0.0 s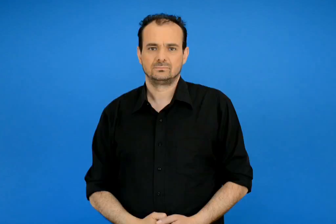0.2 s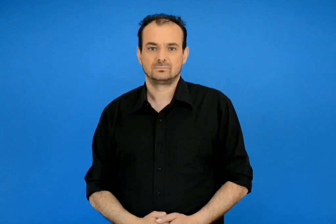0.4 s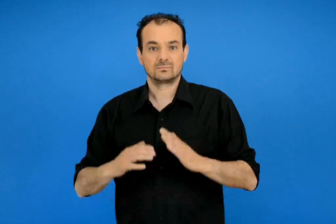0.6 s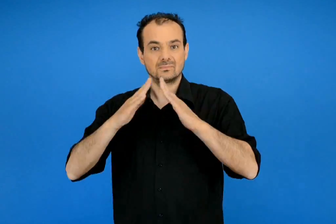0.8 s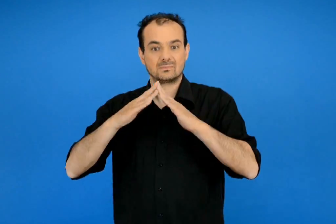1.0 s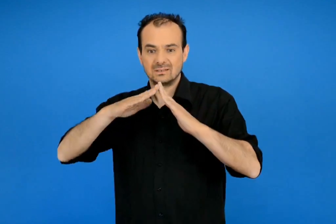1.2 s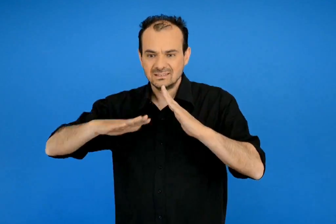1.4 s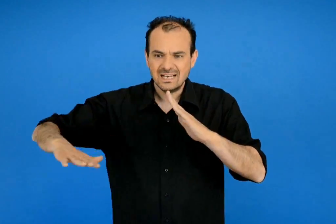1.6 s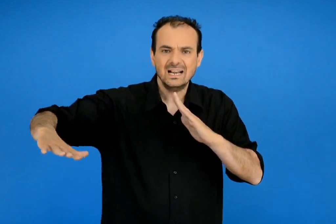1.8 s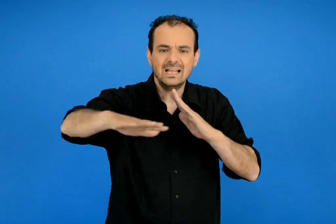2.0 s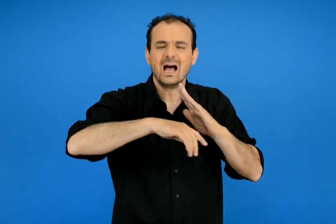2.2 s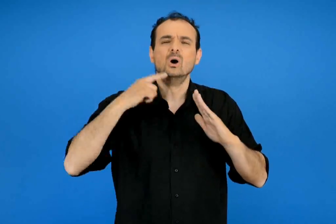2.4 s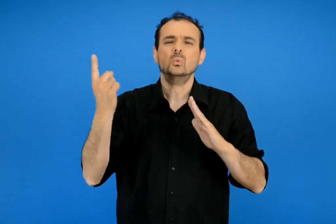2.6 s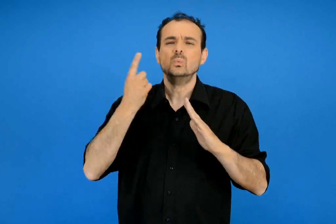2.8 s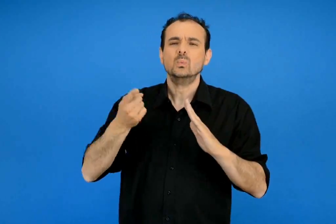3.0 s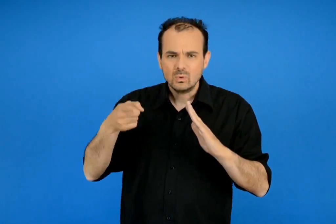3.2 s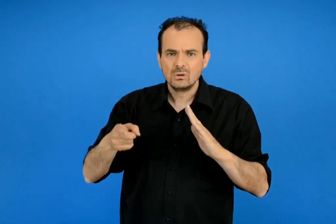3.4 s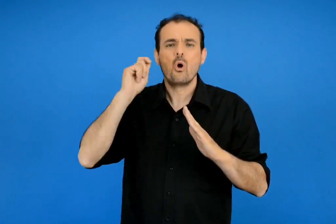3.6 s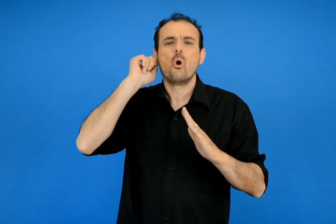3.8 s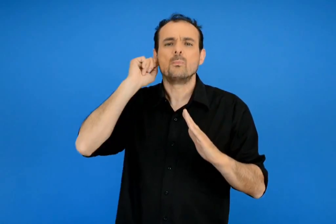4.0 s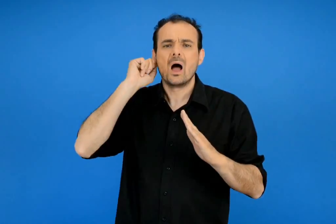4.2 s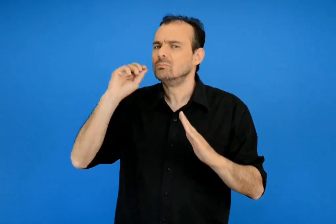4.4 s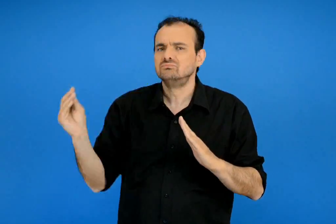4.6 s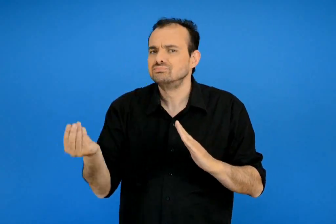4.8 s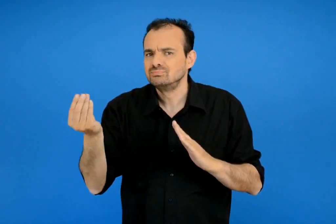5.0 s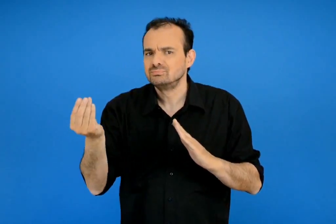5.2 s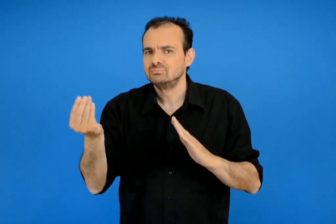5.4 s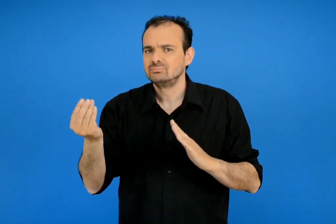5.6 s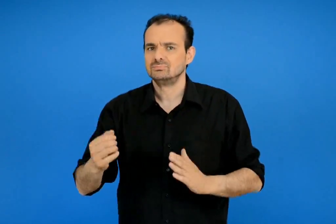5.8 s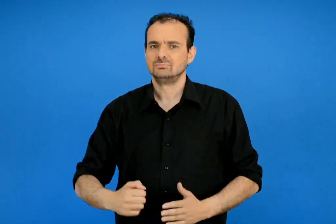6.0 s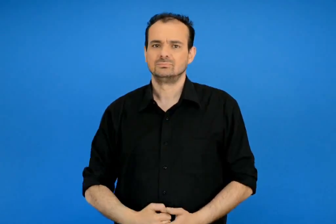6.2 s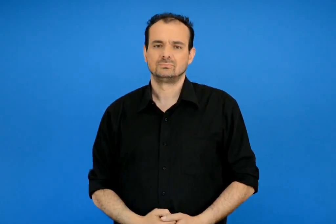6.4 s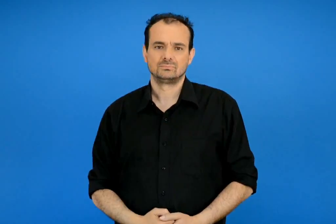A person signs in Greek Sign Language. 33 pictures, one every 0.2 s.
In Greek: η συνοικία παίρνει συνήθως το όνομα της από
